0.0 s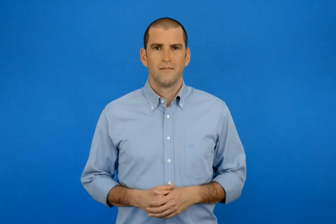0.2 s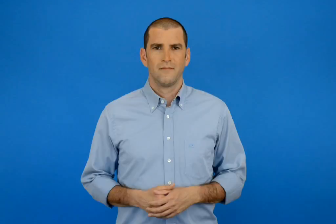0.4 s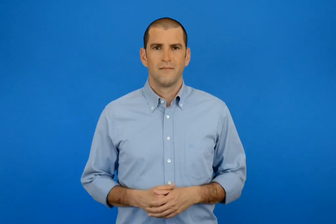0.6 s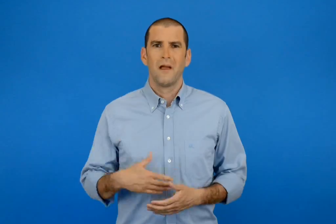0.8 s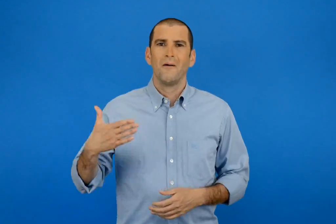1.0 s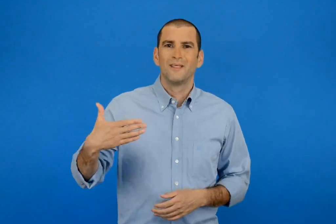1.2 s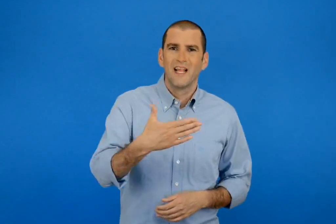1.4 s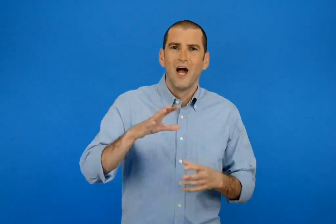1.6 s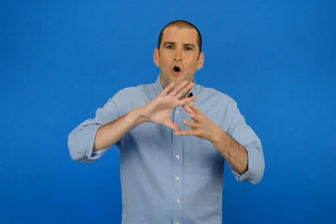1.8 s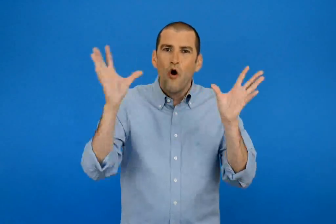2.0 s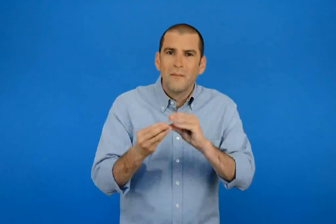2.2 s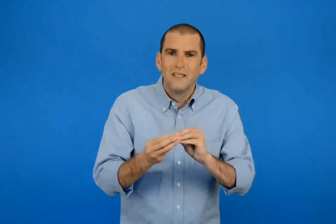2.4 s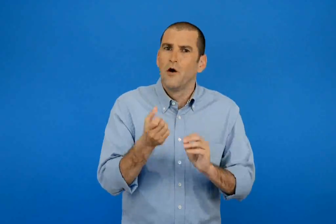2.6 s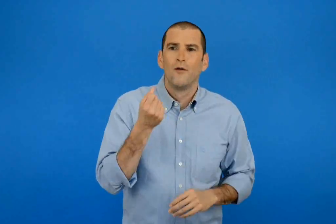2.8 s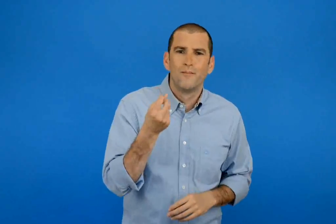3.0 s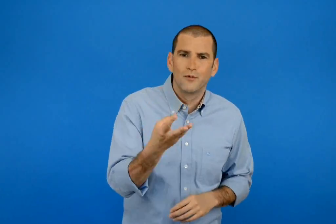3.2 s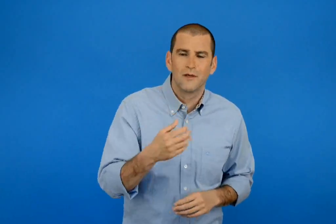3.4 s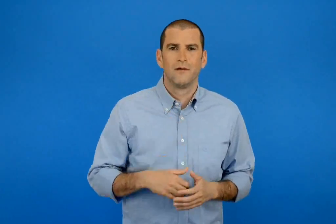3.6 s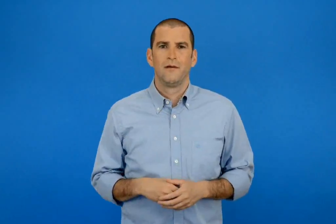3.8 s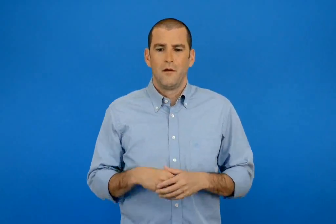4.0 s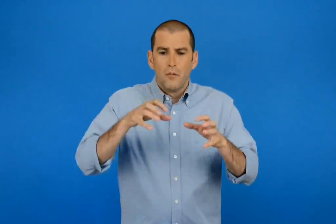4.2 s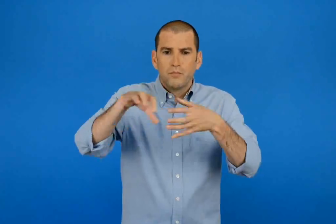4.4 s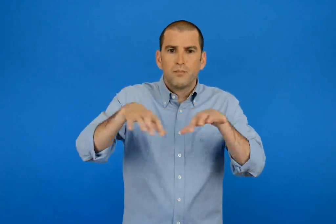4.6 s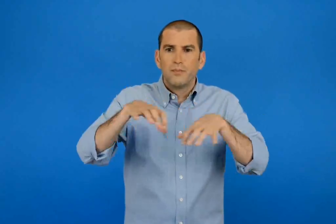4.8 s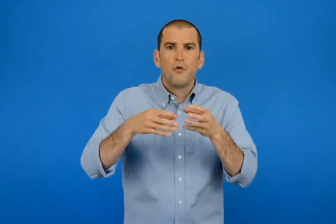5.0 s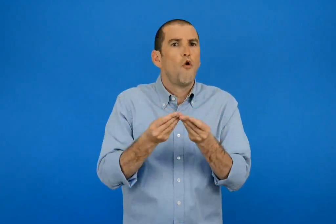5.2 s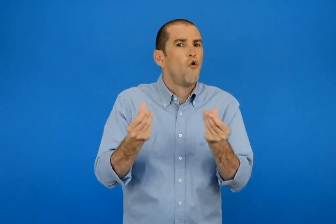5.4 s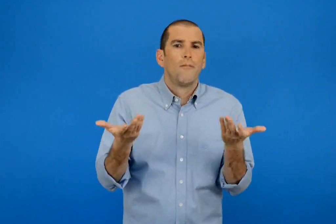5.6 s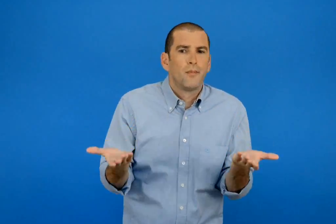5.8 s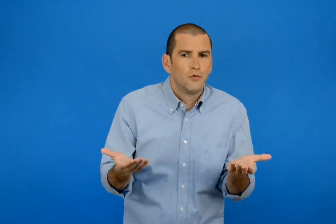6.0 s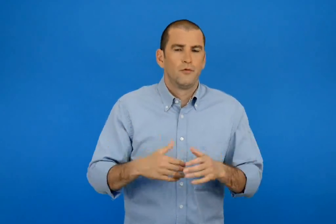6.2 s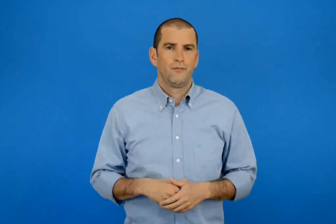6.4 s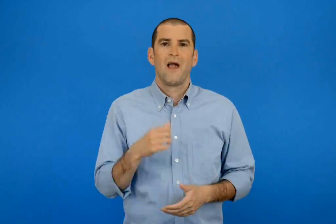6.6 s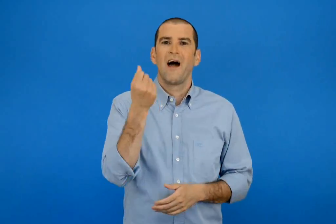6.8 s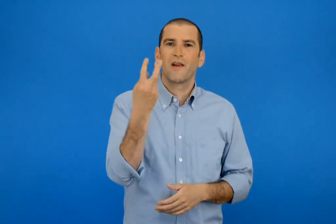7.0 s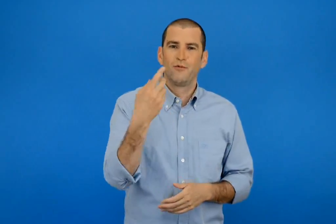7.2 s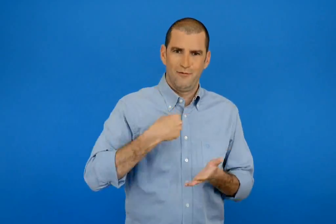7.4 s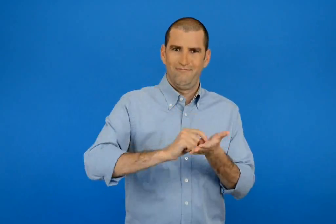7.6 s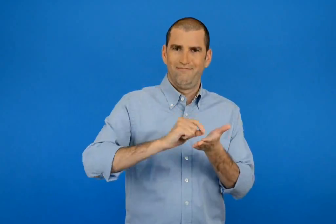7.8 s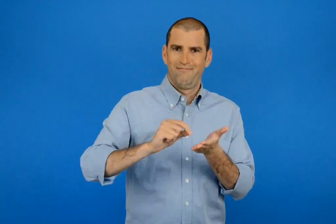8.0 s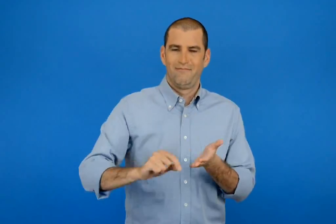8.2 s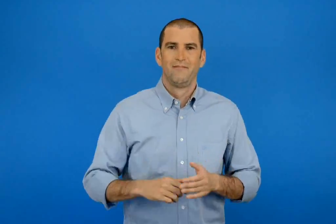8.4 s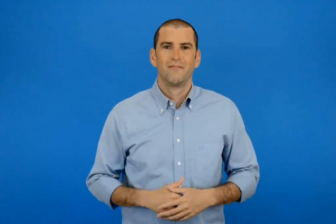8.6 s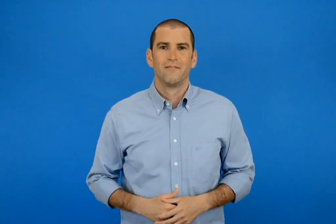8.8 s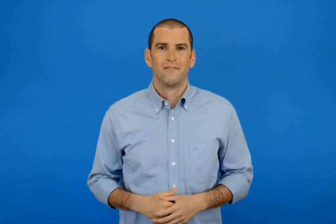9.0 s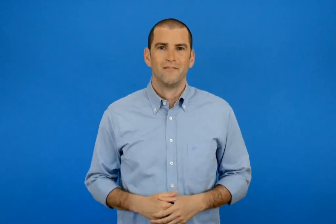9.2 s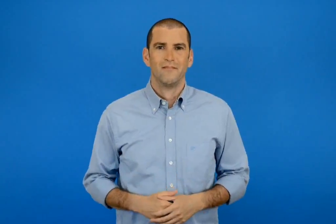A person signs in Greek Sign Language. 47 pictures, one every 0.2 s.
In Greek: πόσα είναι όλα τα ψαριά ; πως χωρίζονται μεταξύ τους ; γράφω τους αριθμούς
